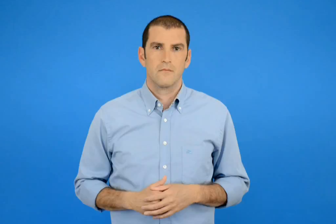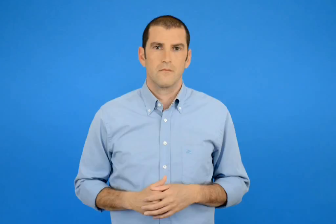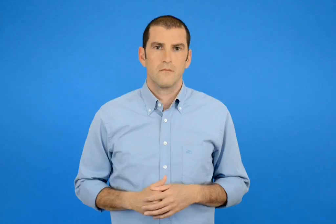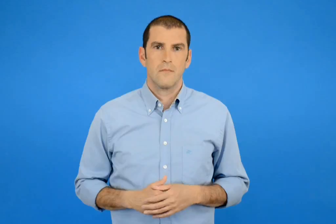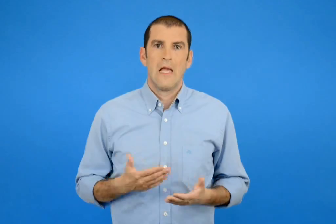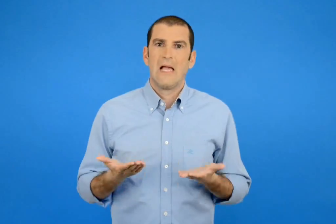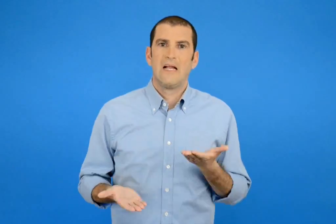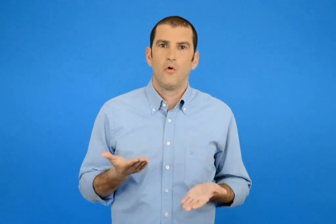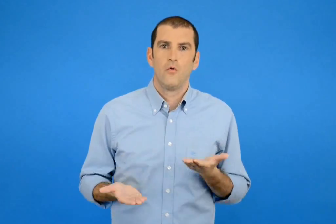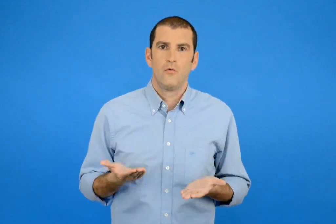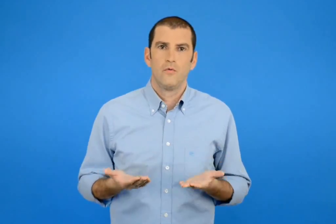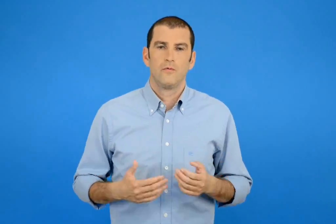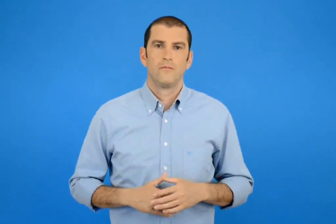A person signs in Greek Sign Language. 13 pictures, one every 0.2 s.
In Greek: κιλό
